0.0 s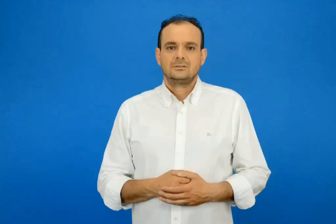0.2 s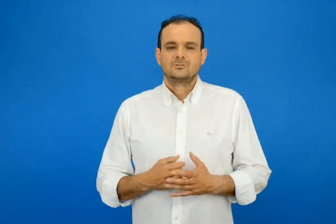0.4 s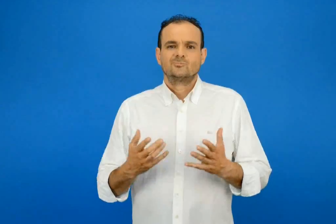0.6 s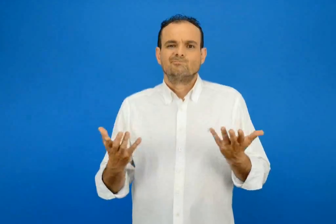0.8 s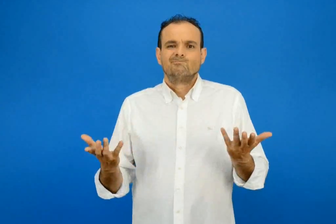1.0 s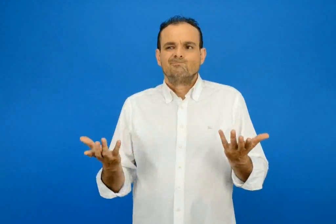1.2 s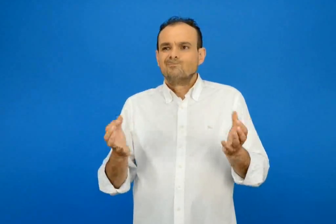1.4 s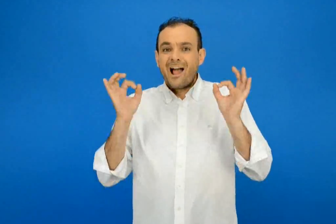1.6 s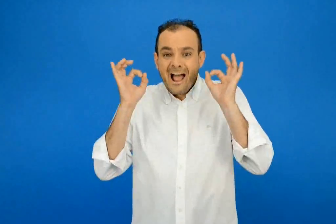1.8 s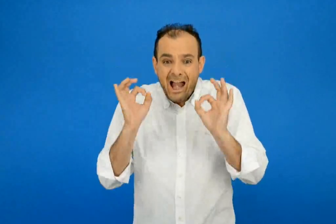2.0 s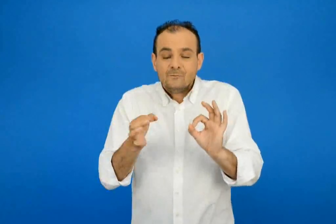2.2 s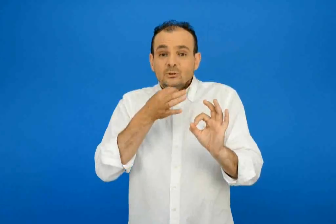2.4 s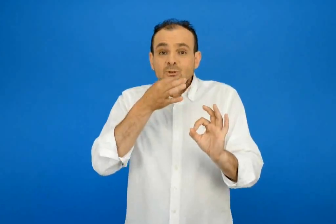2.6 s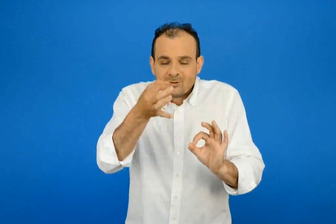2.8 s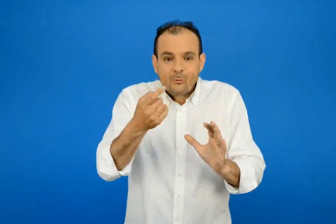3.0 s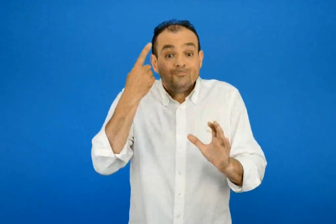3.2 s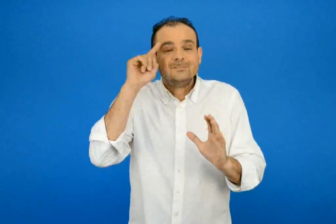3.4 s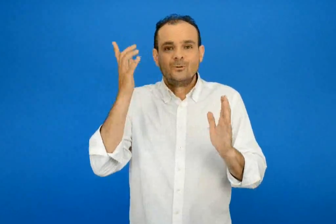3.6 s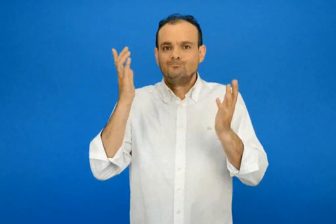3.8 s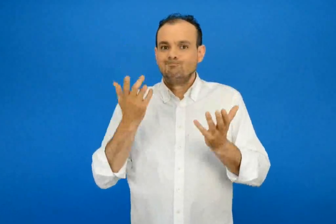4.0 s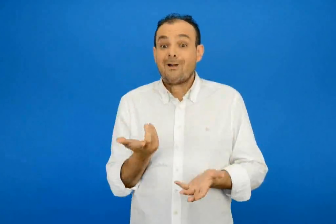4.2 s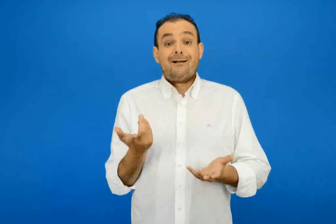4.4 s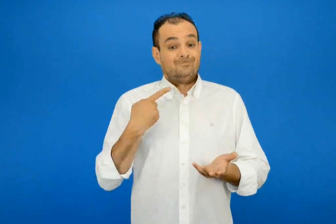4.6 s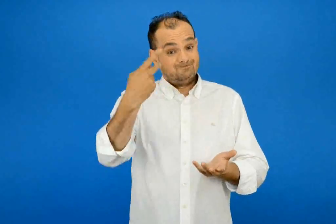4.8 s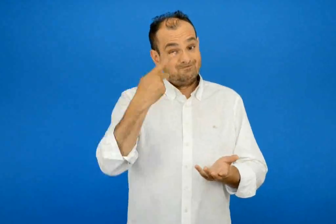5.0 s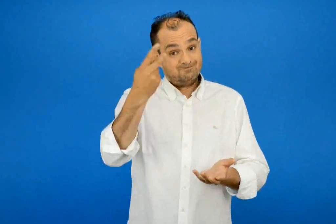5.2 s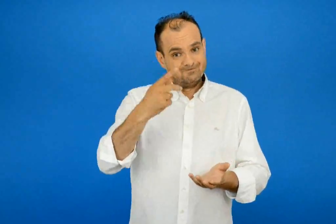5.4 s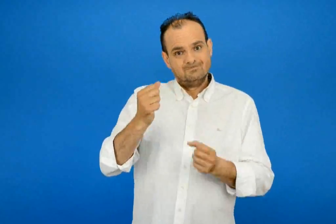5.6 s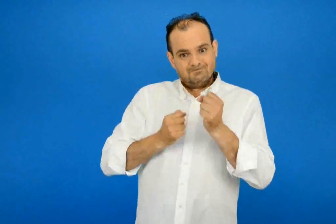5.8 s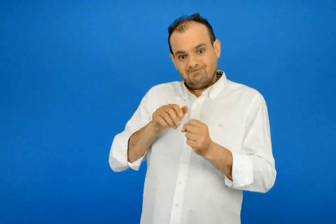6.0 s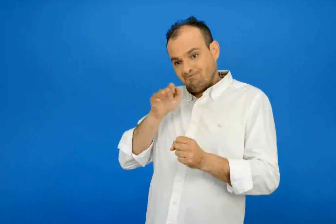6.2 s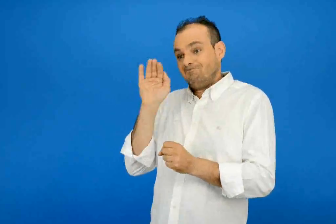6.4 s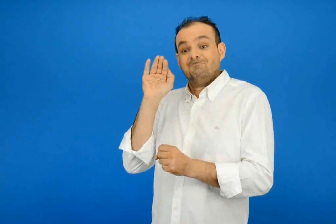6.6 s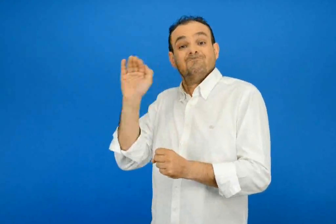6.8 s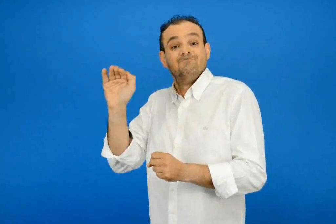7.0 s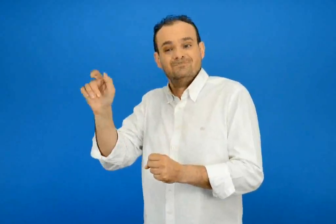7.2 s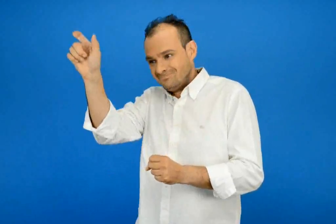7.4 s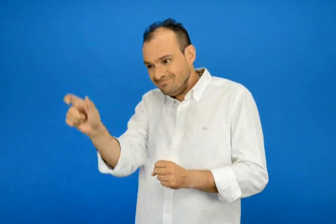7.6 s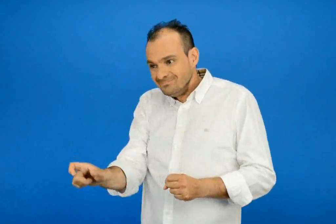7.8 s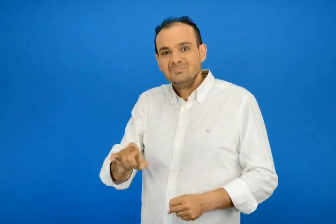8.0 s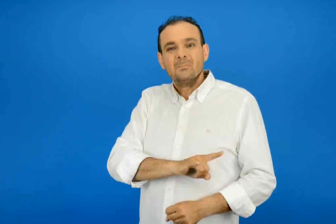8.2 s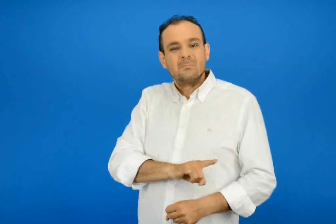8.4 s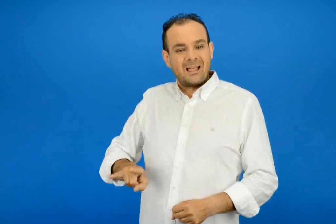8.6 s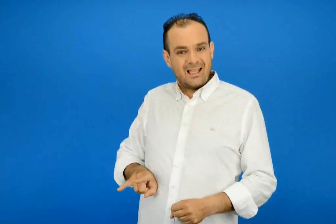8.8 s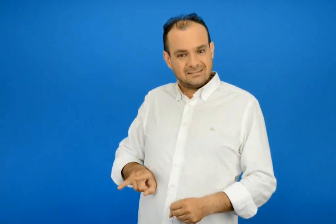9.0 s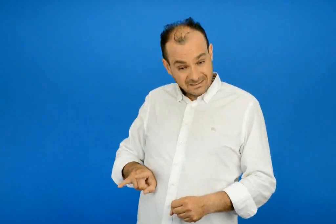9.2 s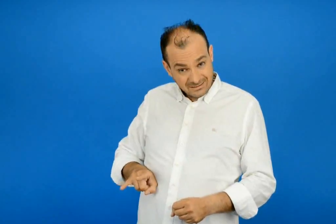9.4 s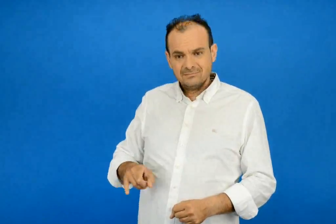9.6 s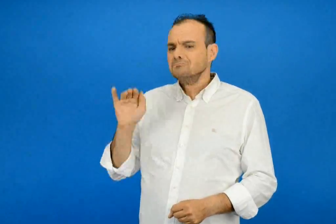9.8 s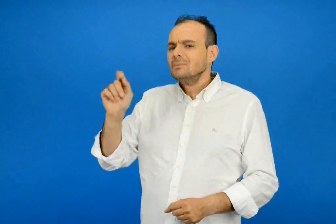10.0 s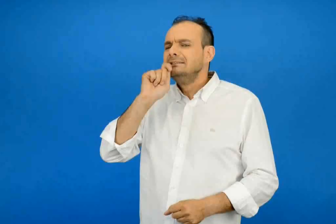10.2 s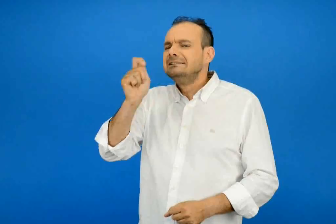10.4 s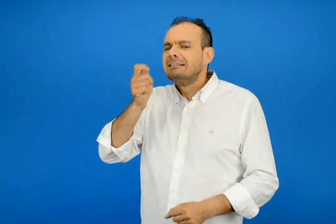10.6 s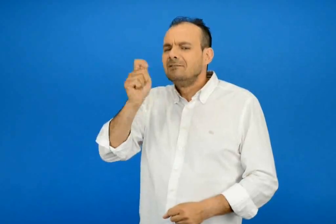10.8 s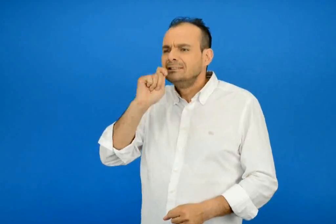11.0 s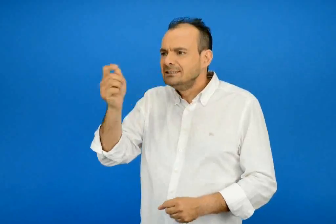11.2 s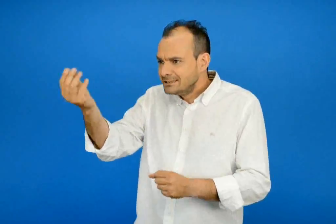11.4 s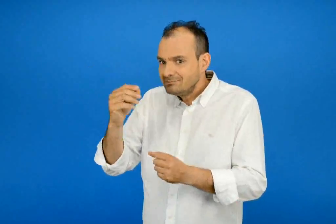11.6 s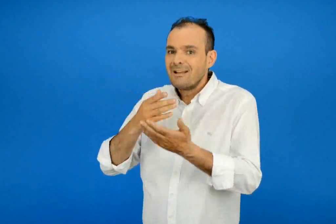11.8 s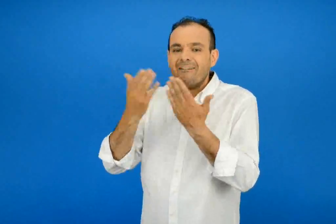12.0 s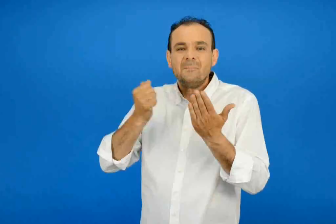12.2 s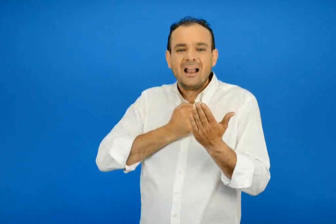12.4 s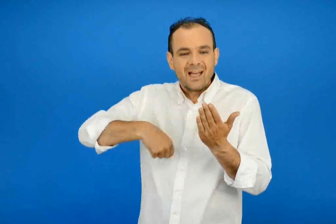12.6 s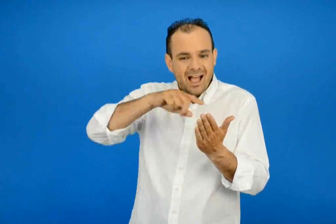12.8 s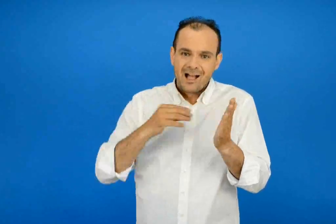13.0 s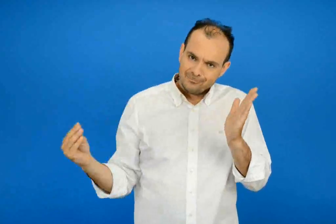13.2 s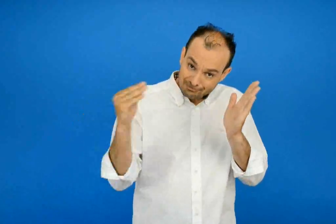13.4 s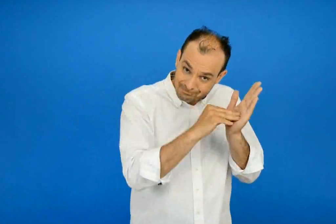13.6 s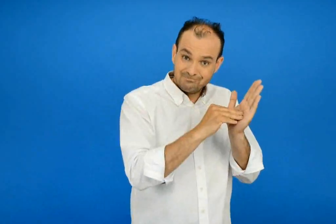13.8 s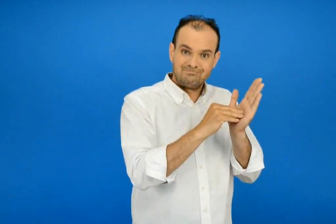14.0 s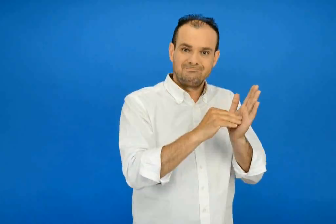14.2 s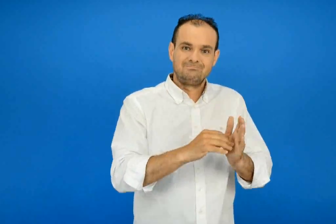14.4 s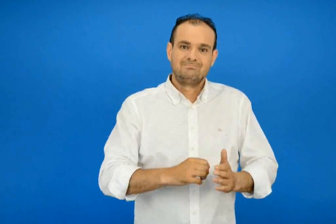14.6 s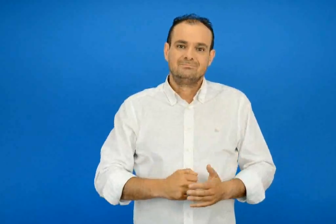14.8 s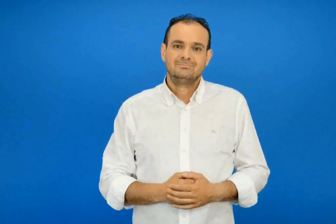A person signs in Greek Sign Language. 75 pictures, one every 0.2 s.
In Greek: δεν ξέρω να σου πω ακριβώς πάμε να ρωτήσουμε τον κυρ παντελή ; θα του πάρουμε μια συνέντευξη για την εφημερίδα μας
